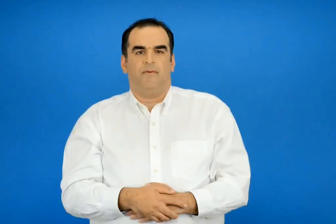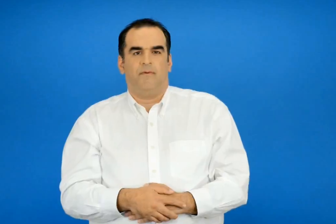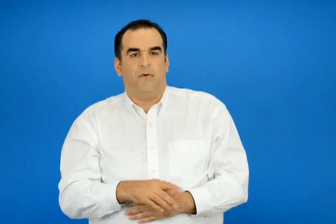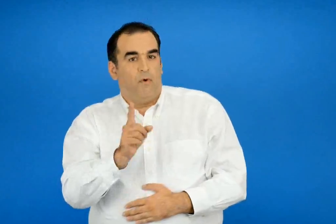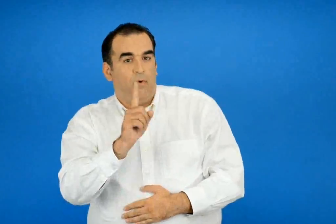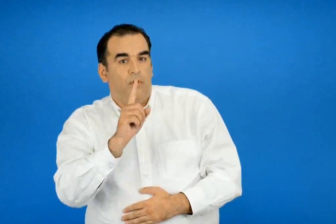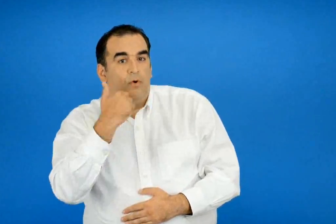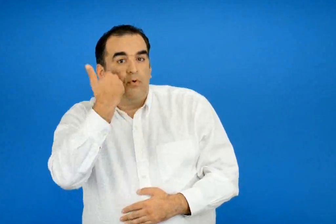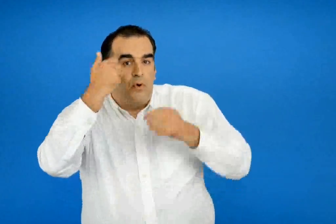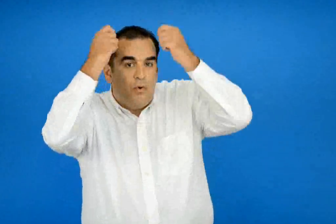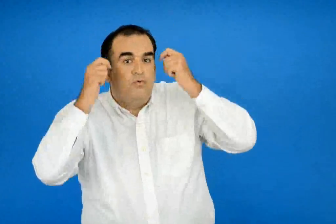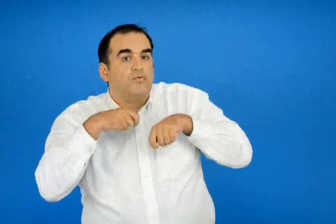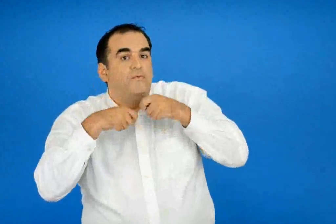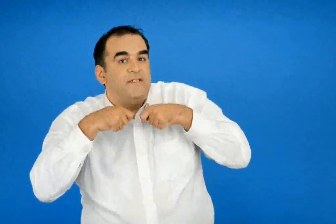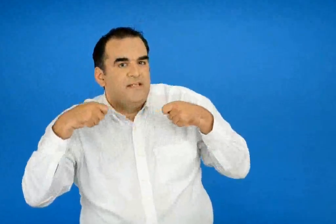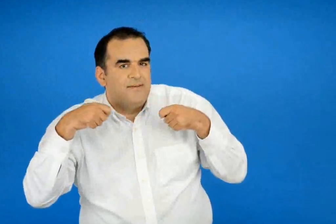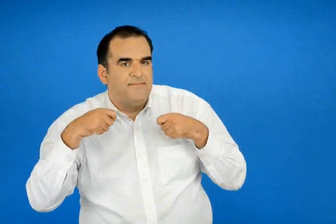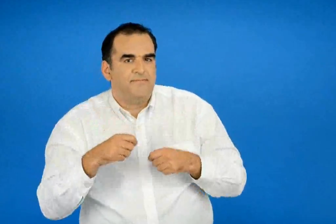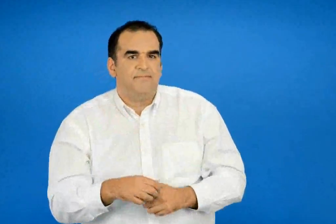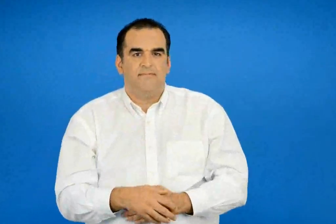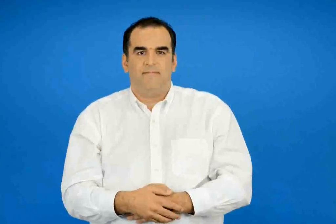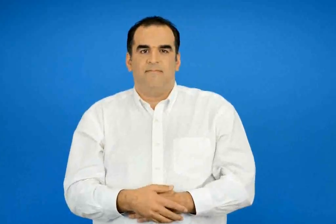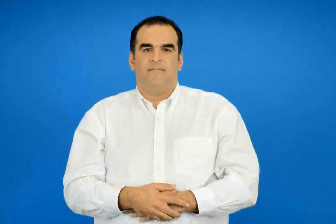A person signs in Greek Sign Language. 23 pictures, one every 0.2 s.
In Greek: όχι κοκκινοσκουφίτσα
